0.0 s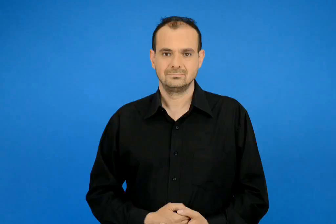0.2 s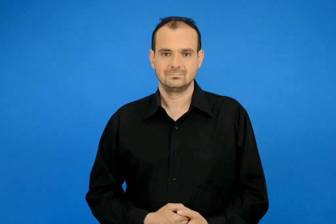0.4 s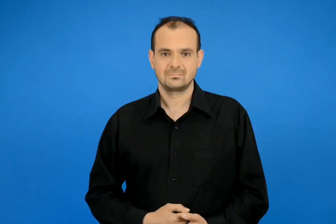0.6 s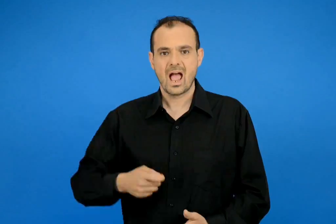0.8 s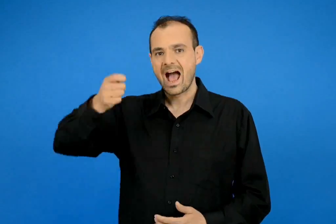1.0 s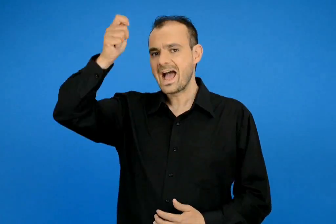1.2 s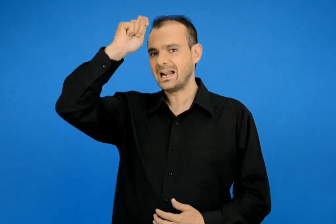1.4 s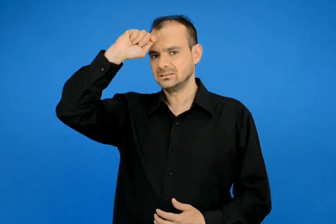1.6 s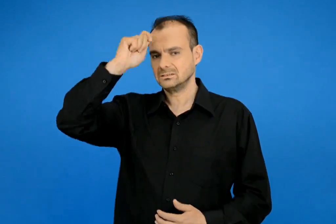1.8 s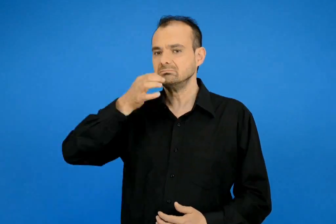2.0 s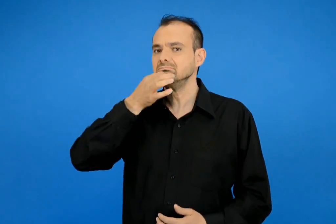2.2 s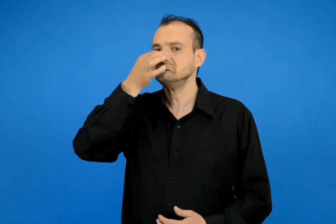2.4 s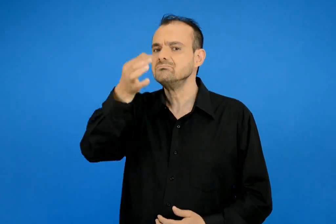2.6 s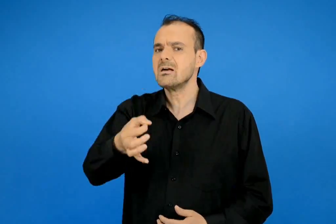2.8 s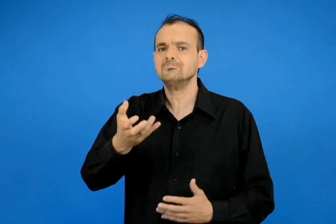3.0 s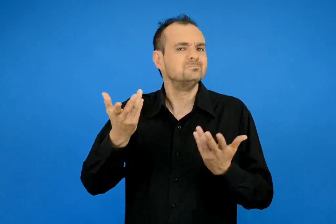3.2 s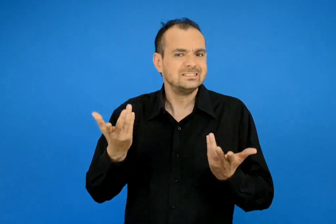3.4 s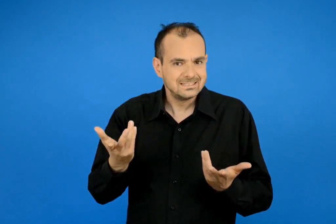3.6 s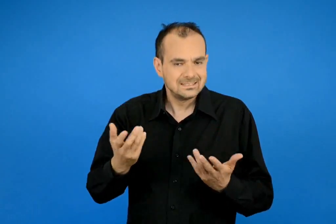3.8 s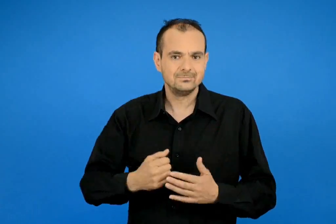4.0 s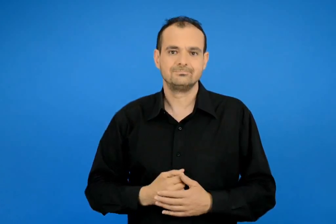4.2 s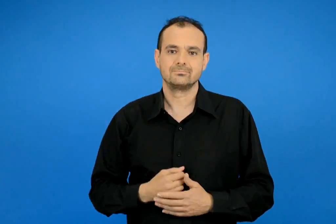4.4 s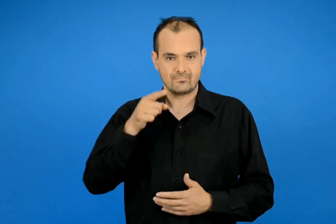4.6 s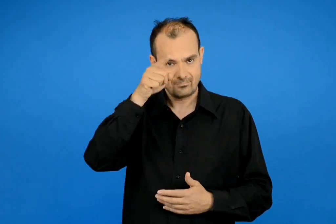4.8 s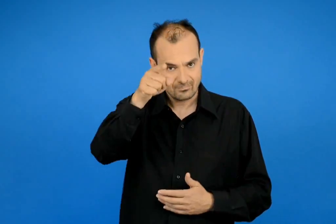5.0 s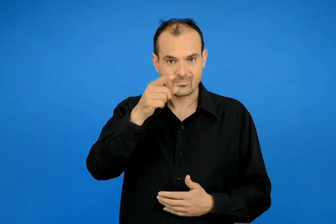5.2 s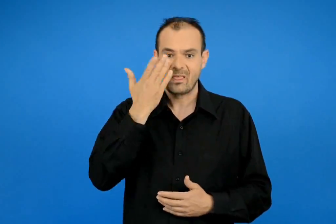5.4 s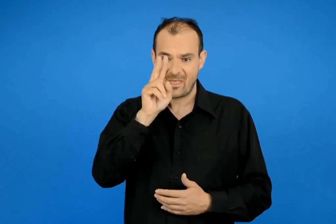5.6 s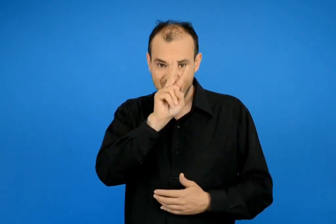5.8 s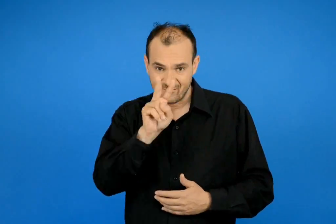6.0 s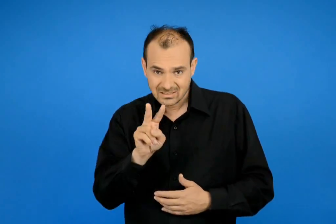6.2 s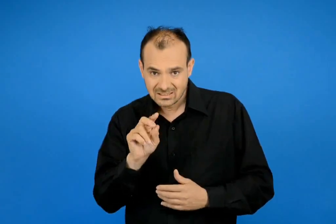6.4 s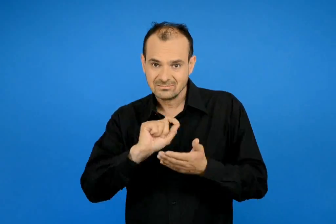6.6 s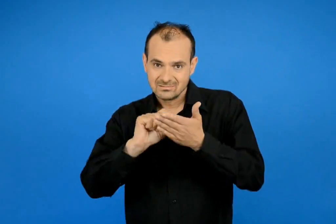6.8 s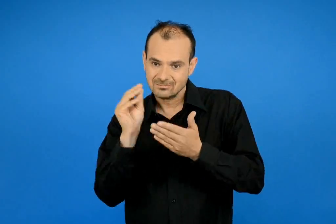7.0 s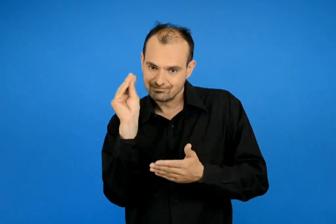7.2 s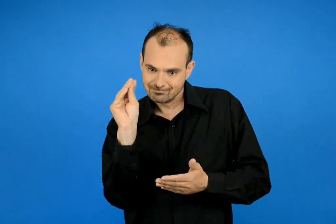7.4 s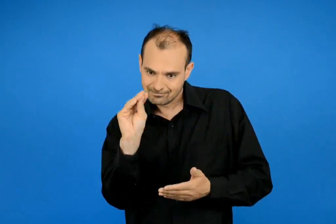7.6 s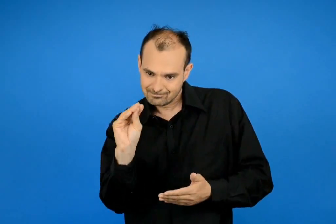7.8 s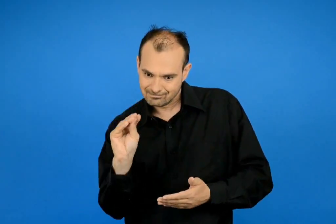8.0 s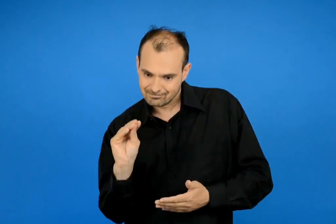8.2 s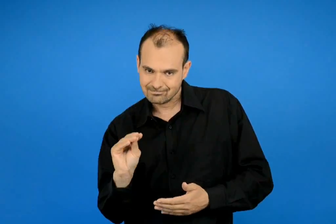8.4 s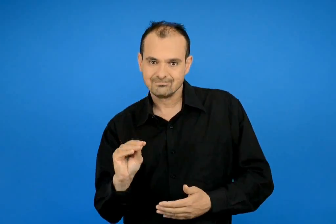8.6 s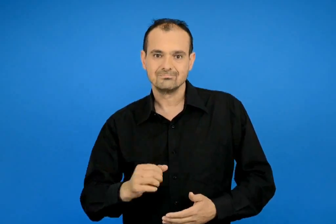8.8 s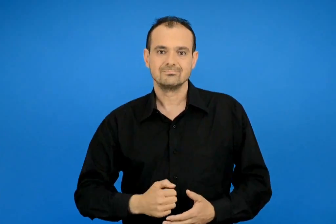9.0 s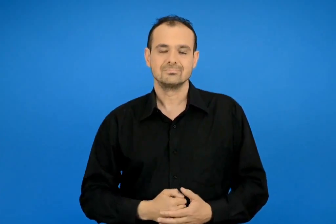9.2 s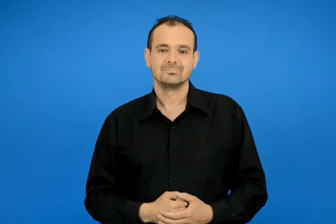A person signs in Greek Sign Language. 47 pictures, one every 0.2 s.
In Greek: τι λέει ο άρης ; συμπλήρωσε και διάβασε
